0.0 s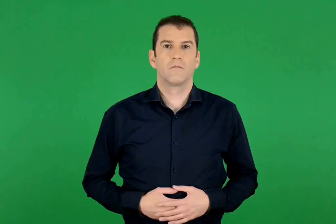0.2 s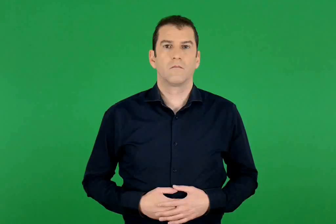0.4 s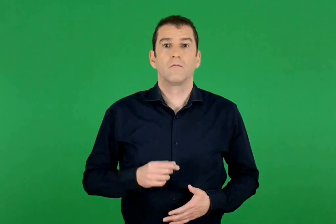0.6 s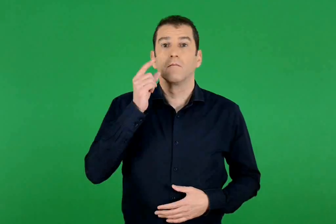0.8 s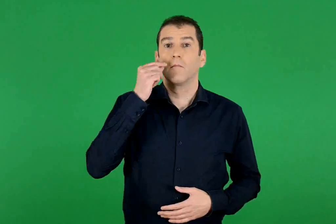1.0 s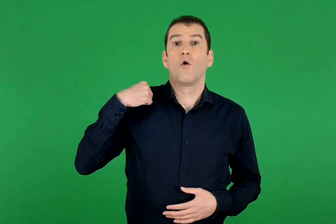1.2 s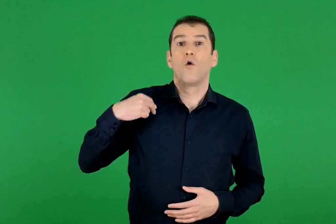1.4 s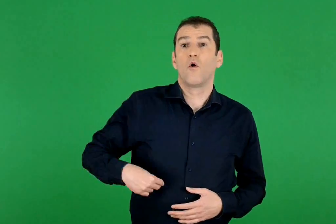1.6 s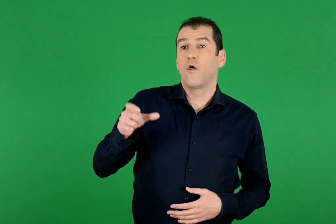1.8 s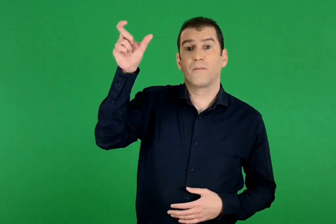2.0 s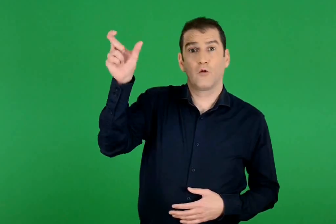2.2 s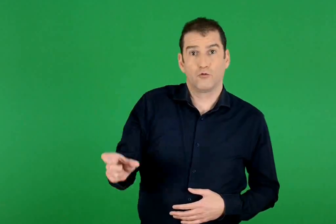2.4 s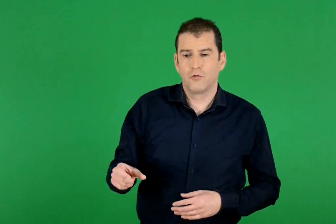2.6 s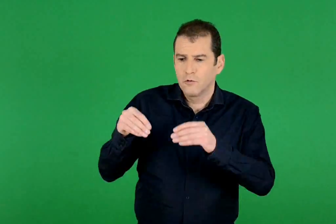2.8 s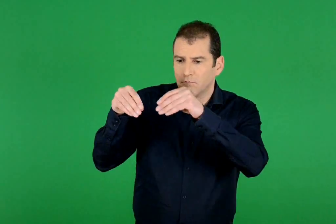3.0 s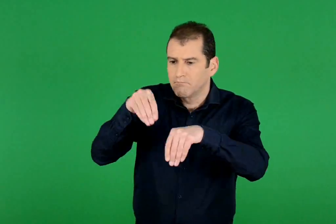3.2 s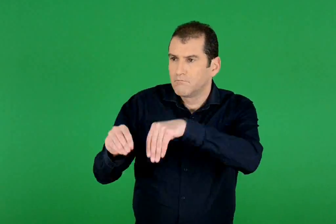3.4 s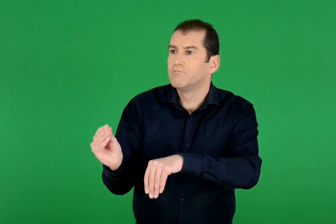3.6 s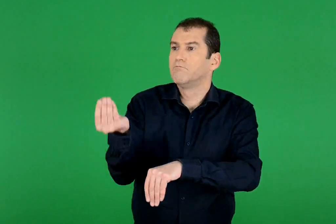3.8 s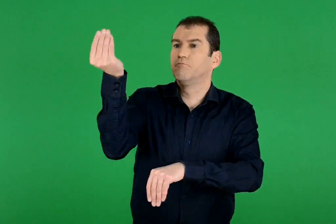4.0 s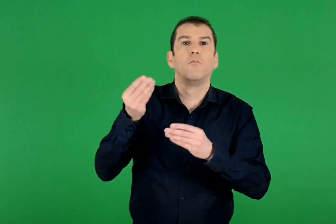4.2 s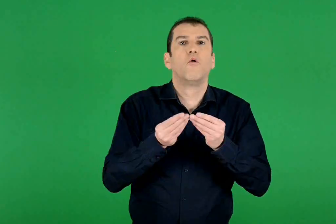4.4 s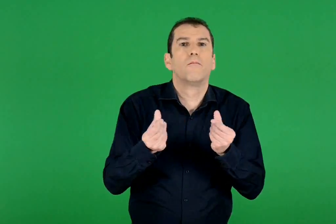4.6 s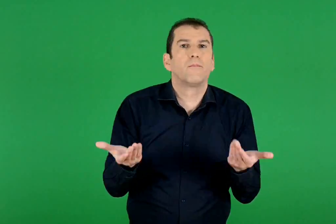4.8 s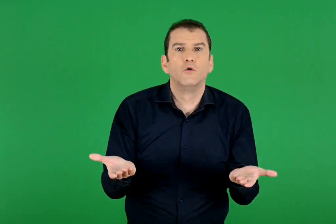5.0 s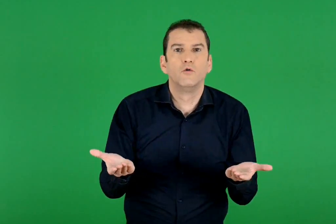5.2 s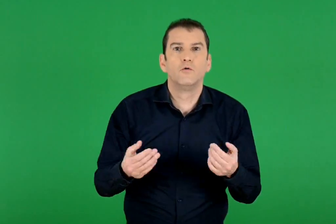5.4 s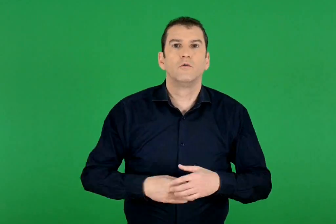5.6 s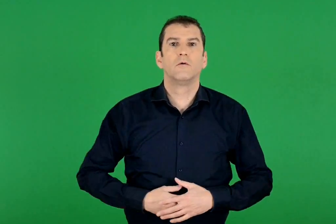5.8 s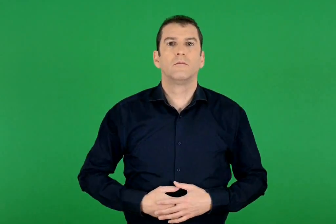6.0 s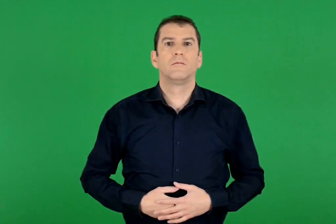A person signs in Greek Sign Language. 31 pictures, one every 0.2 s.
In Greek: πώς εκλέγεται ο δήμαρχος ;
